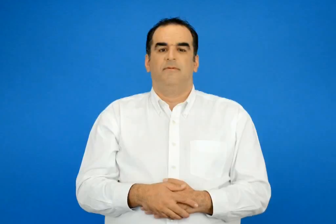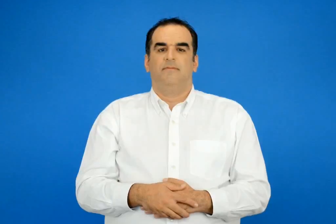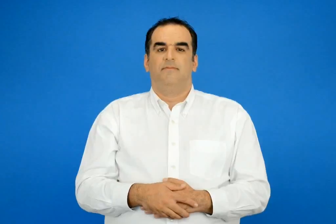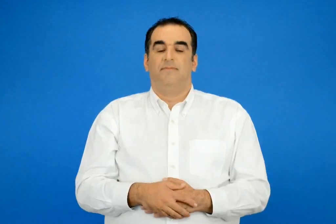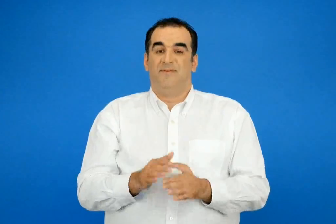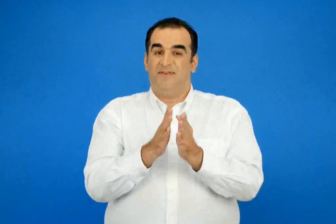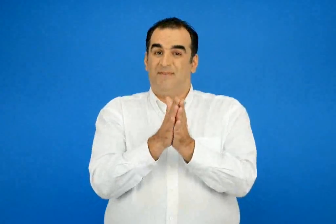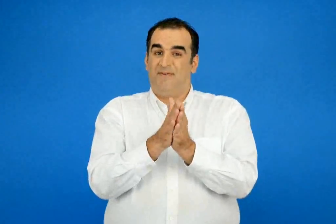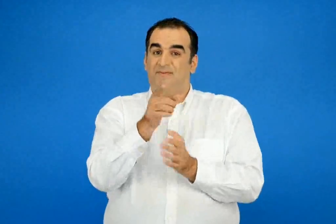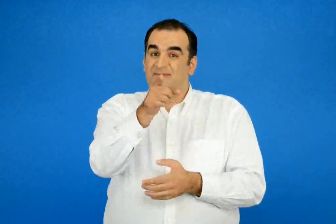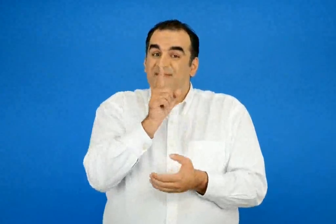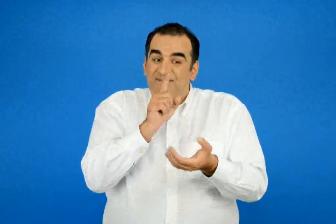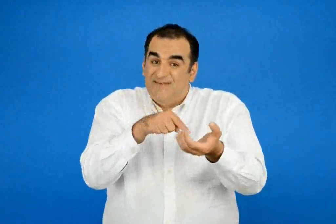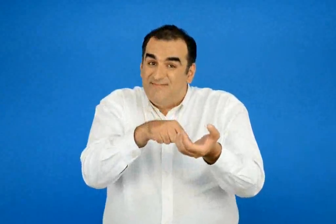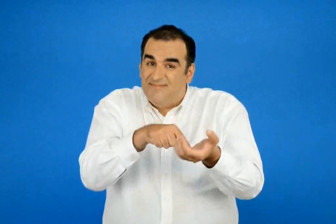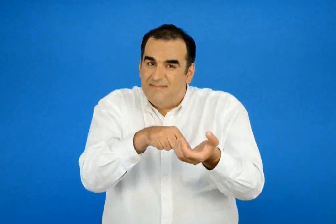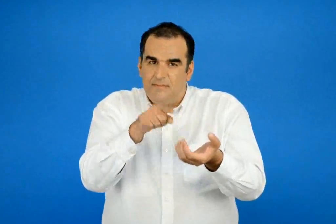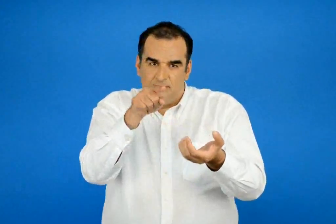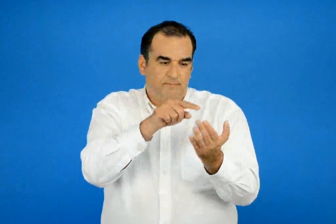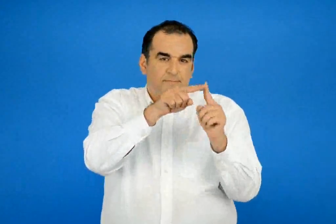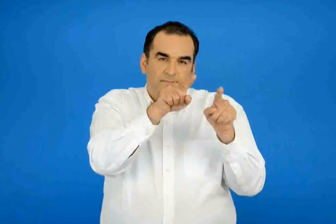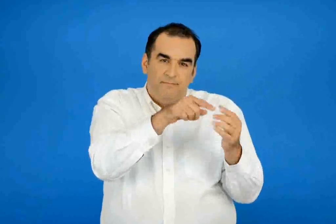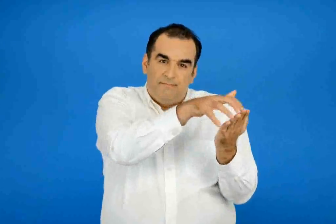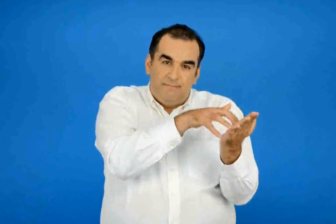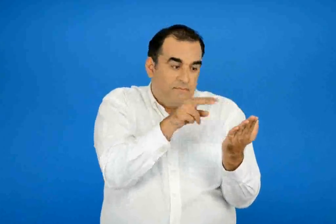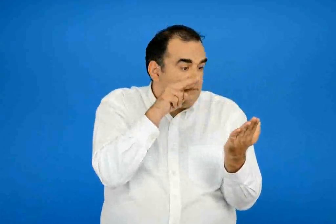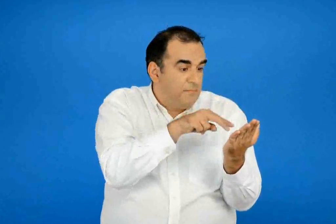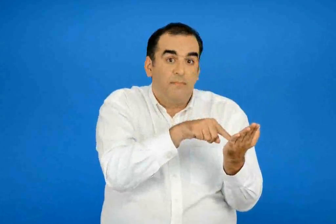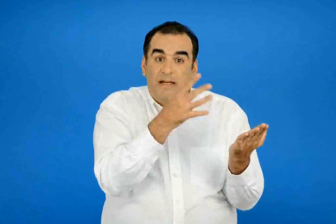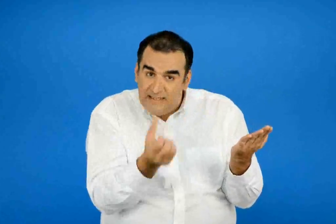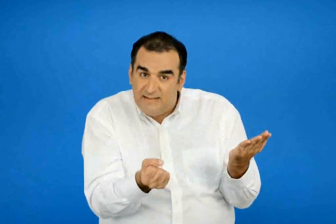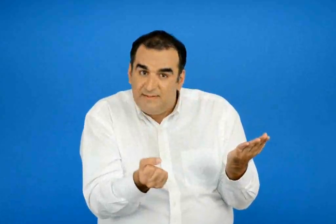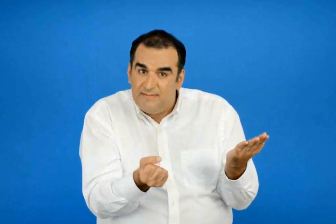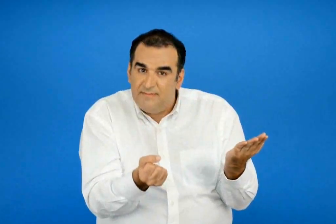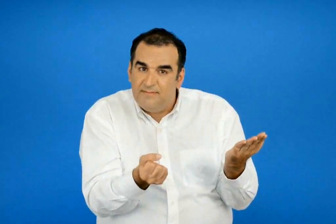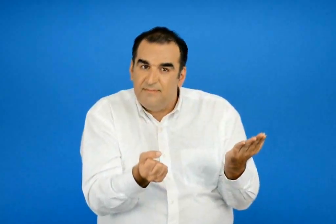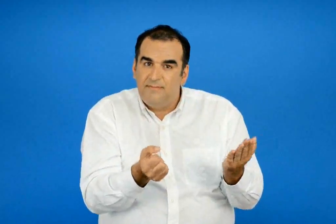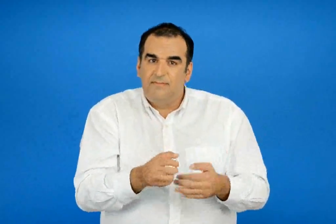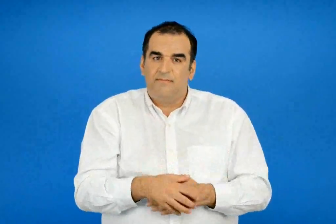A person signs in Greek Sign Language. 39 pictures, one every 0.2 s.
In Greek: δες το βιβλίο που κρατάς στα χεριά σου έχει πίνακα περιεχομένων ;
